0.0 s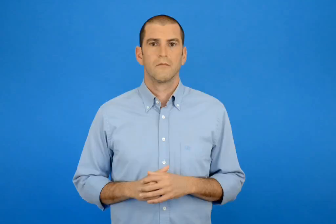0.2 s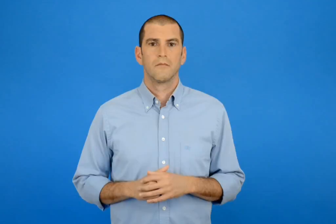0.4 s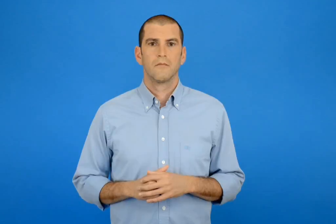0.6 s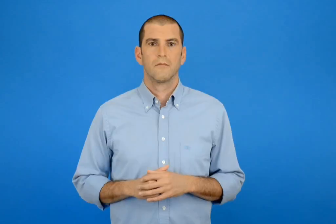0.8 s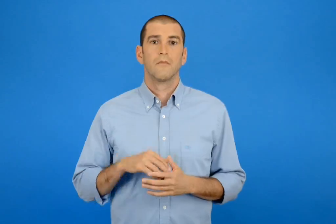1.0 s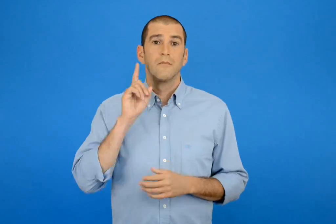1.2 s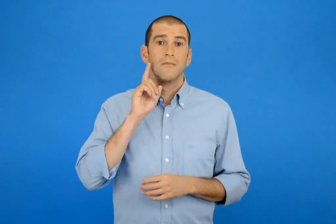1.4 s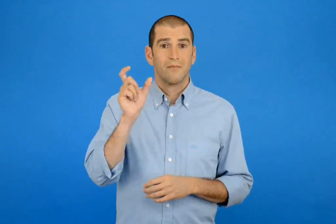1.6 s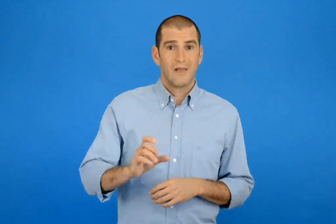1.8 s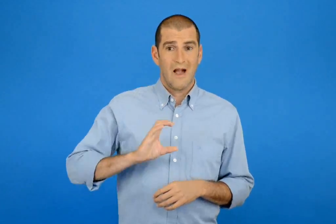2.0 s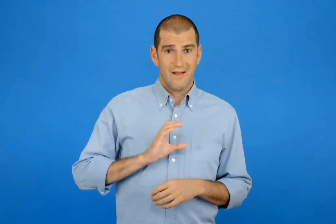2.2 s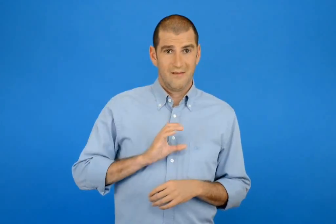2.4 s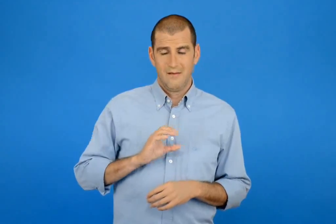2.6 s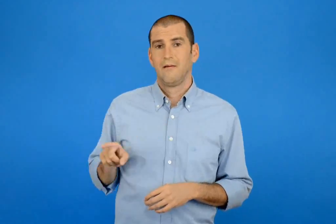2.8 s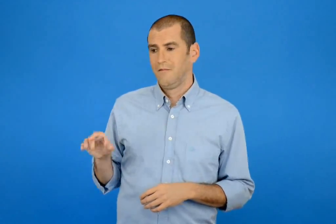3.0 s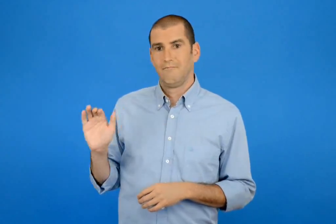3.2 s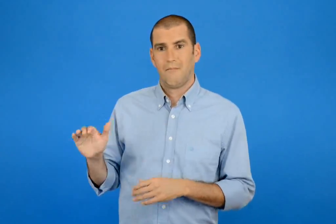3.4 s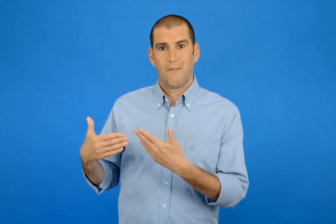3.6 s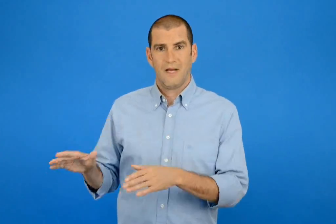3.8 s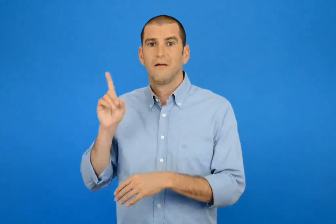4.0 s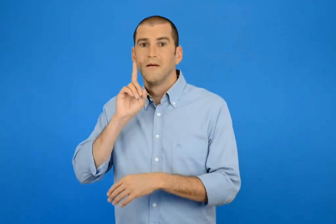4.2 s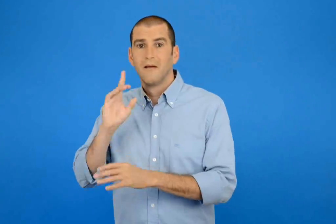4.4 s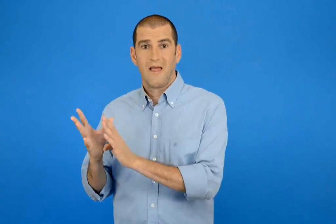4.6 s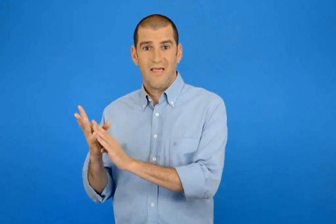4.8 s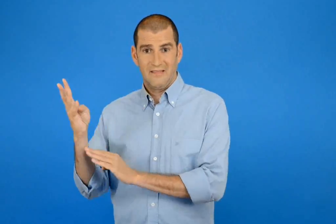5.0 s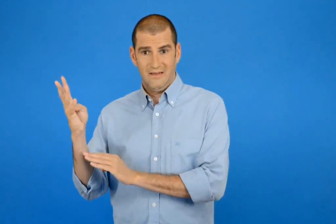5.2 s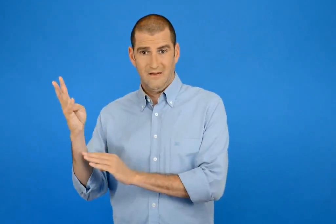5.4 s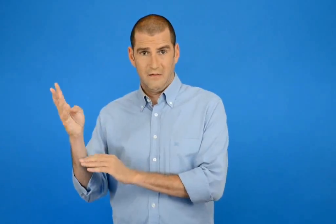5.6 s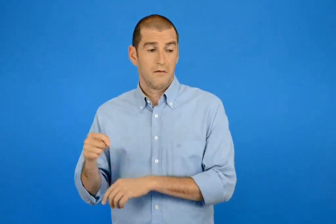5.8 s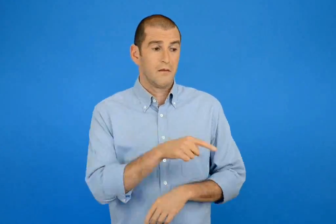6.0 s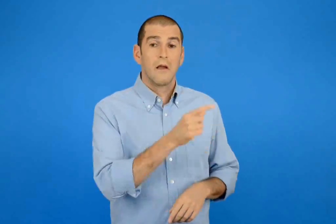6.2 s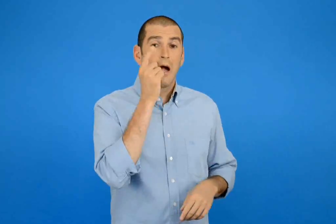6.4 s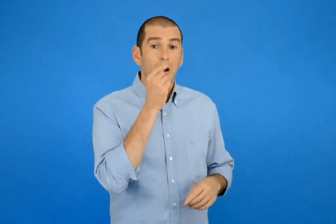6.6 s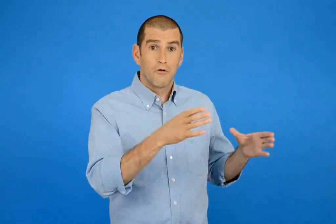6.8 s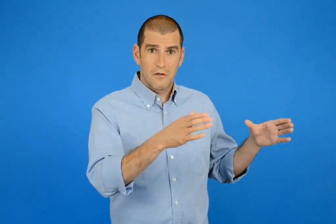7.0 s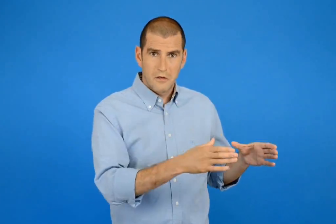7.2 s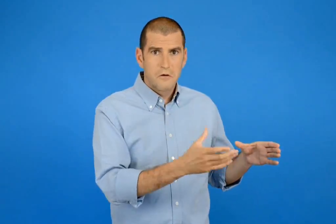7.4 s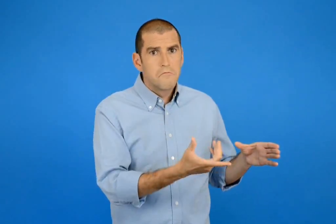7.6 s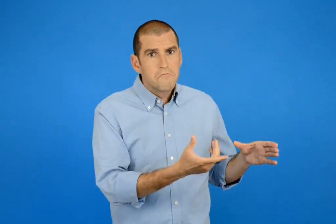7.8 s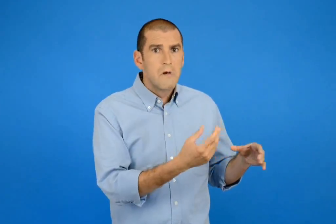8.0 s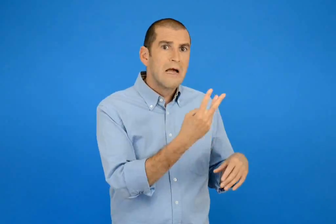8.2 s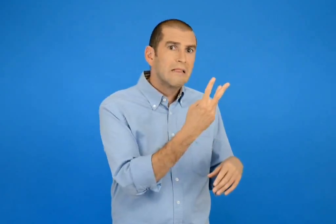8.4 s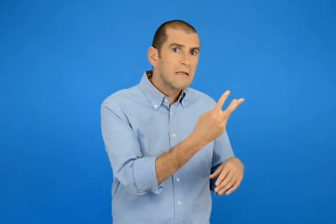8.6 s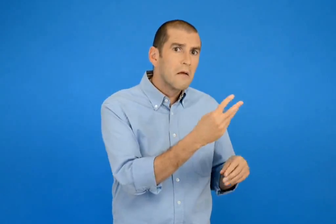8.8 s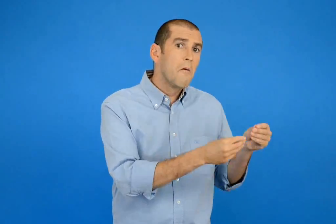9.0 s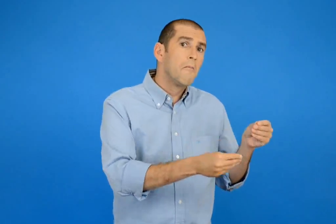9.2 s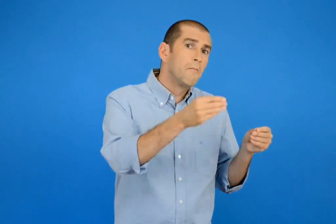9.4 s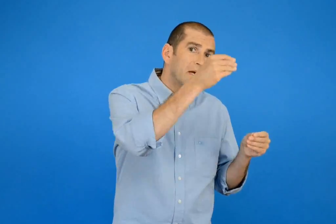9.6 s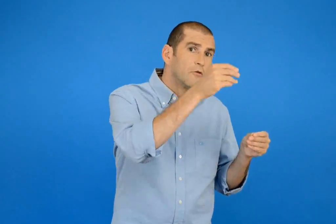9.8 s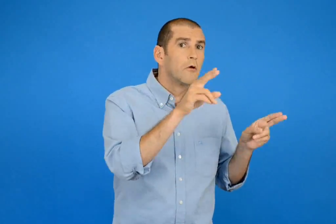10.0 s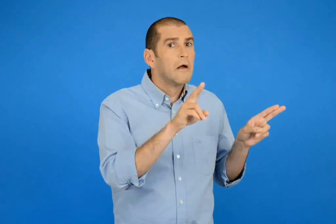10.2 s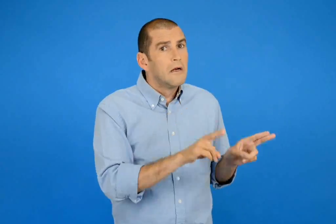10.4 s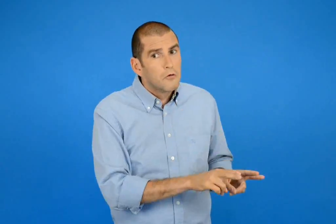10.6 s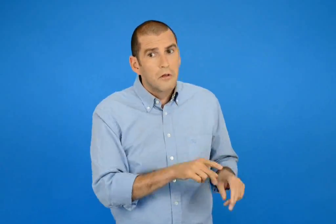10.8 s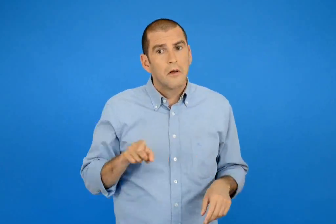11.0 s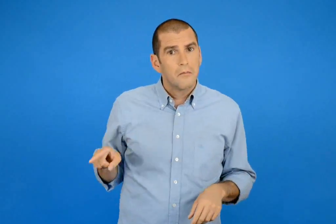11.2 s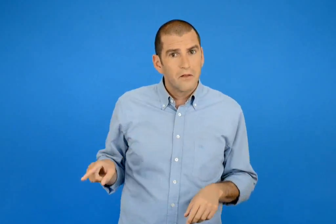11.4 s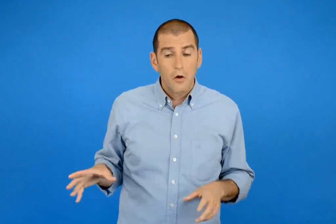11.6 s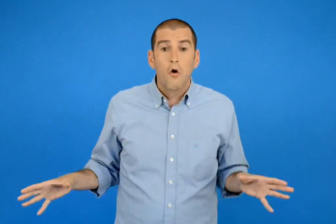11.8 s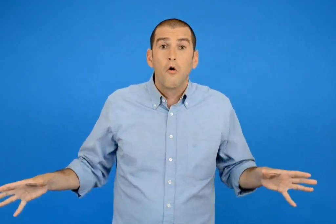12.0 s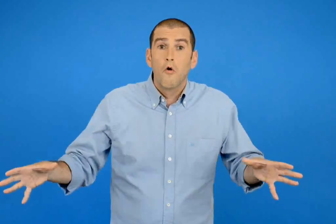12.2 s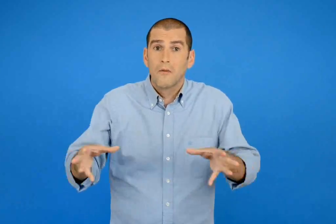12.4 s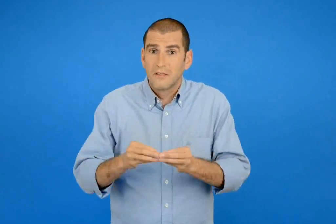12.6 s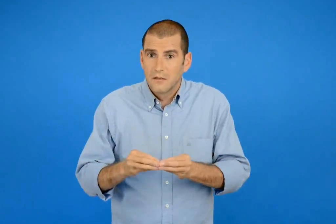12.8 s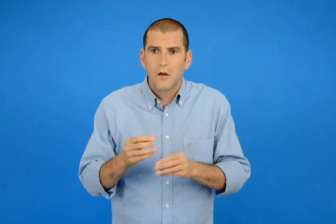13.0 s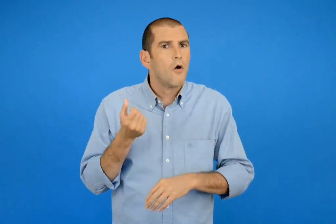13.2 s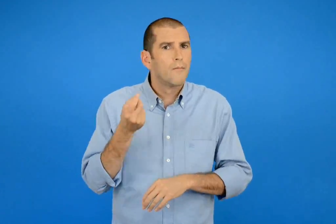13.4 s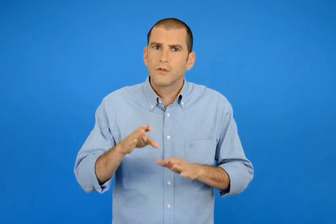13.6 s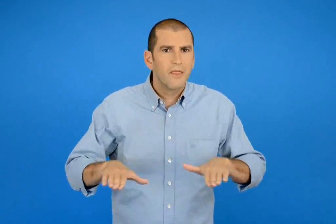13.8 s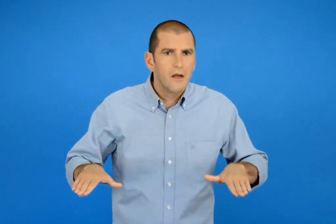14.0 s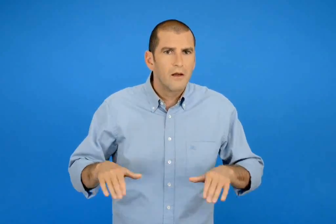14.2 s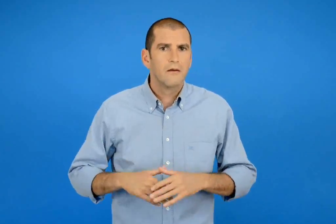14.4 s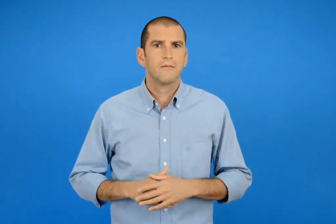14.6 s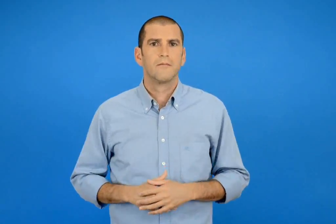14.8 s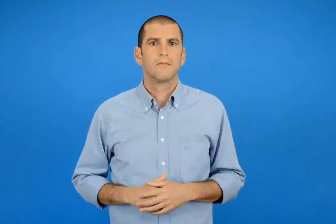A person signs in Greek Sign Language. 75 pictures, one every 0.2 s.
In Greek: η ελένη προσκάλεσε 14 κορίτσια τα αγόρια ήταν 3 από τα κορίτσια πόσα ήταν όλα τα παιδιά ;
